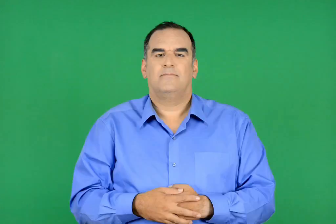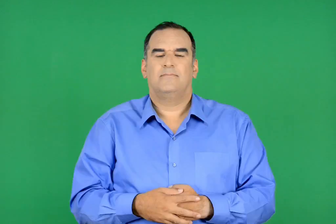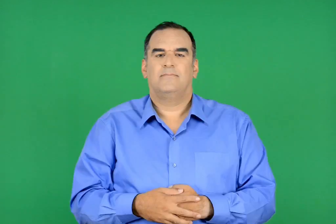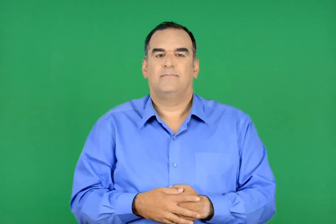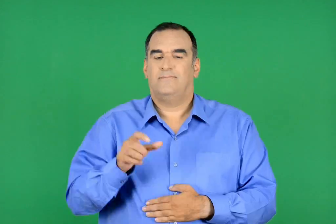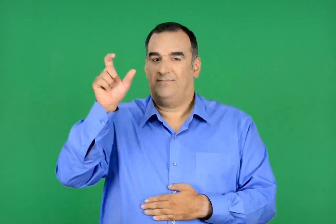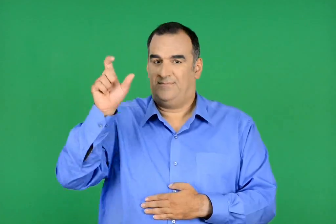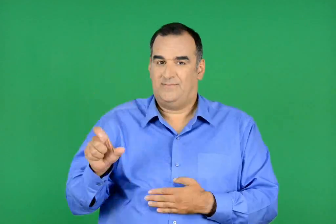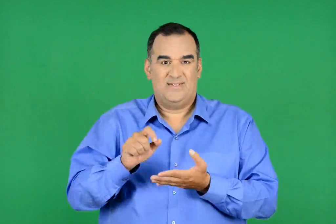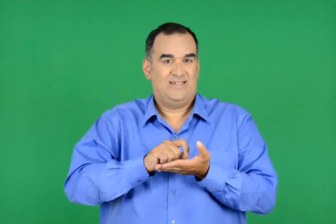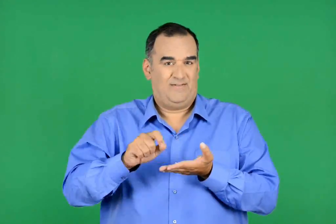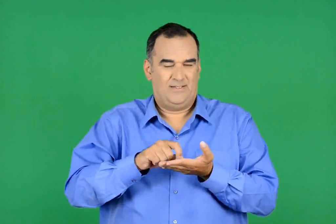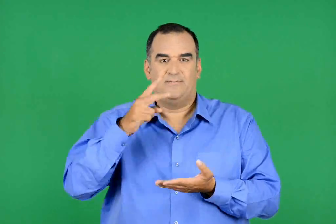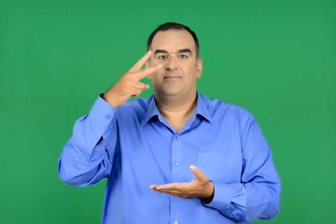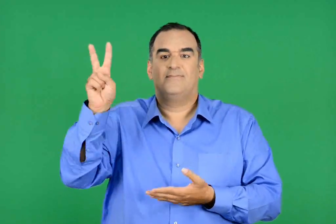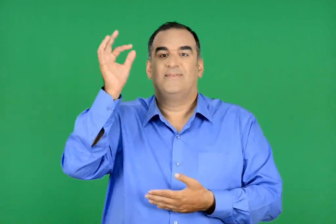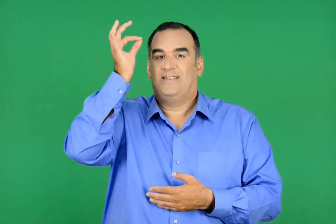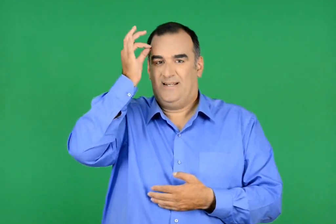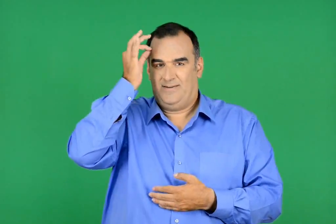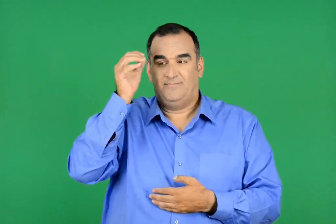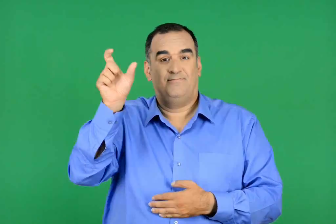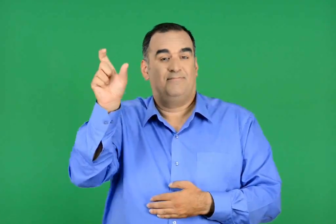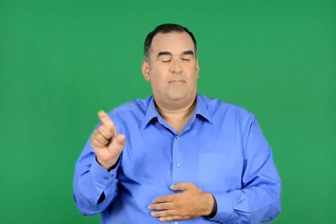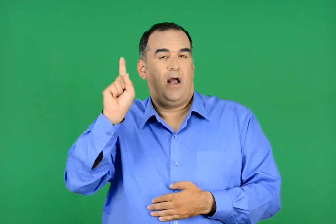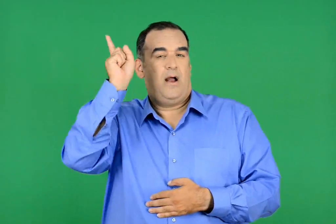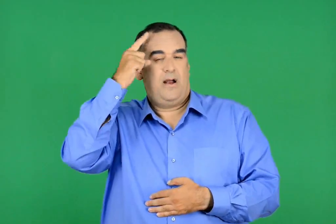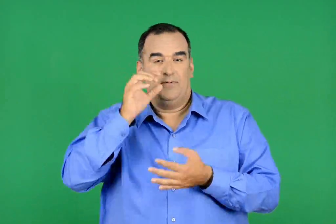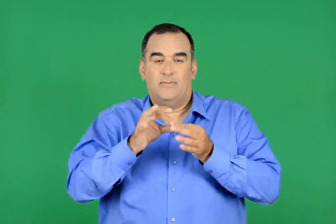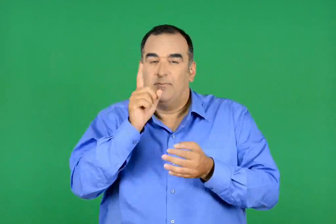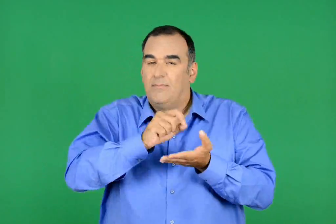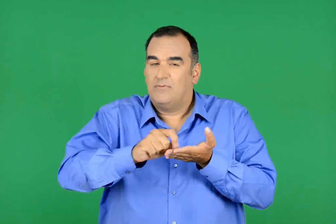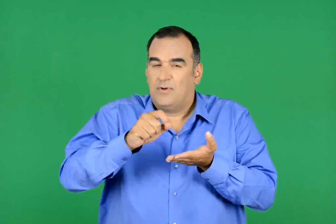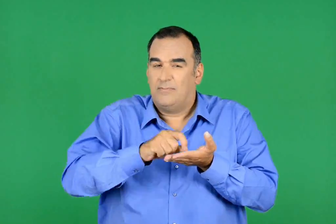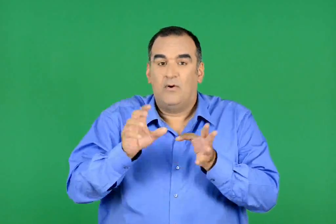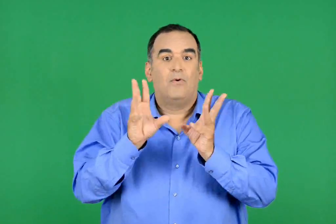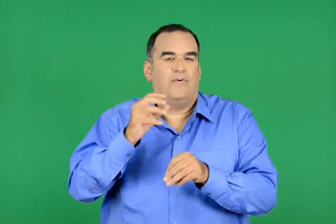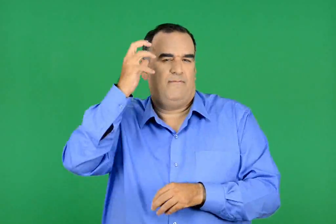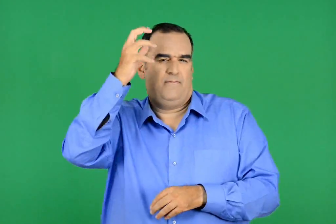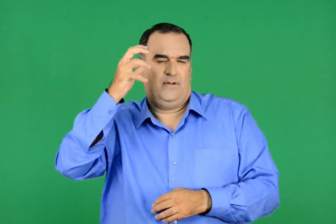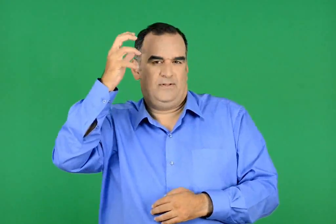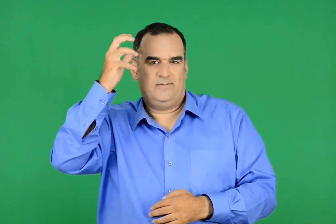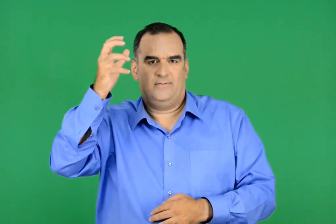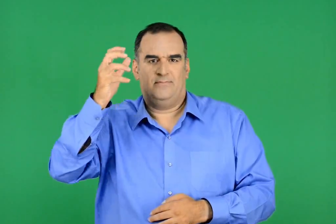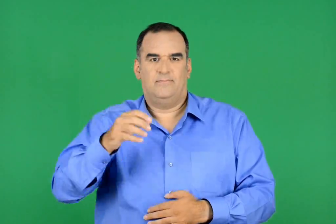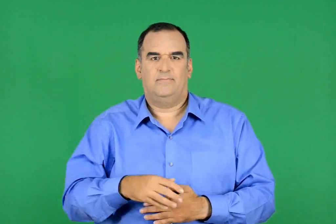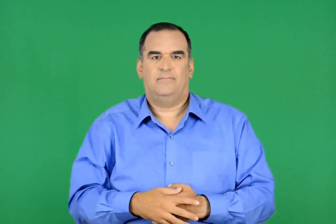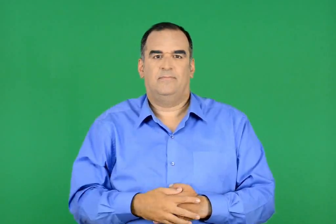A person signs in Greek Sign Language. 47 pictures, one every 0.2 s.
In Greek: γάλλος συγγραφέας , πατέρας του µυθιστορήµατος επιστημονικής φαντασίας
